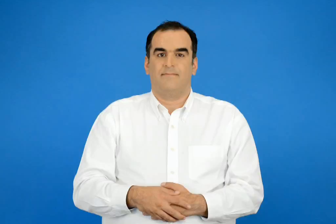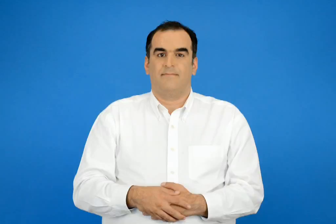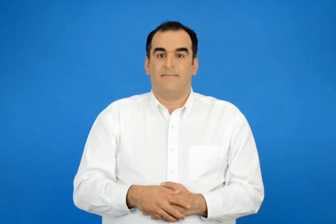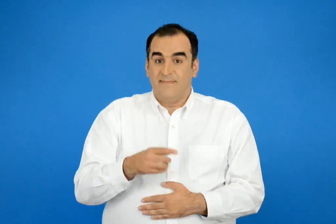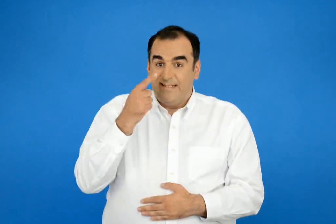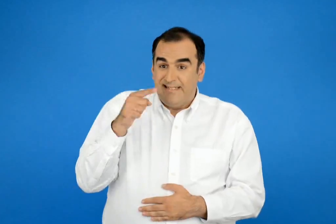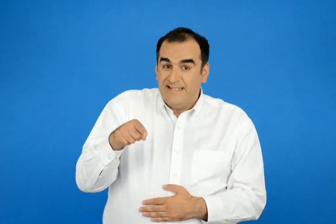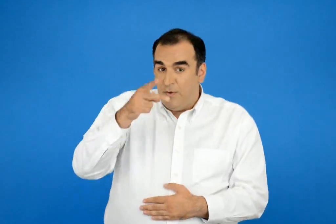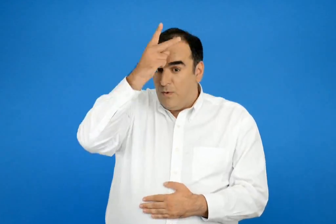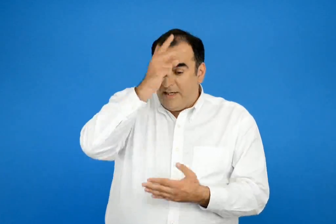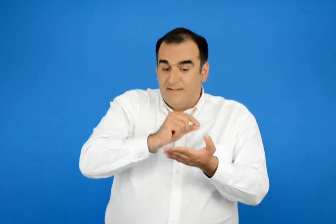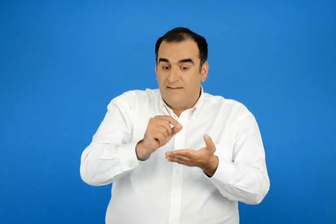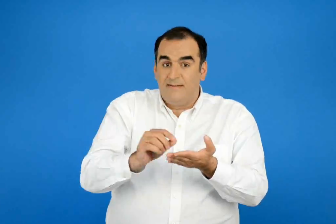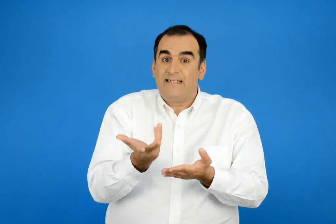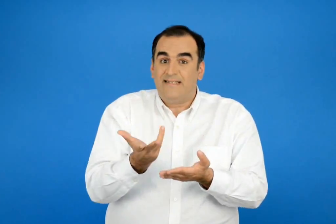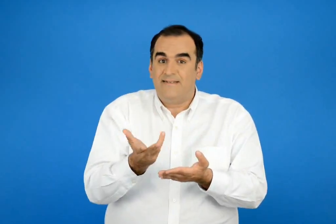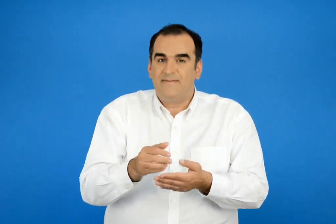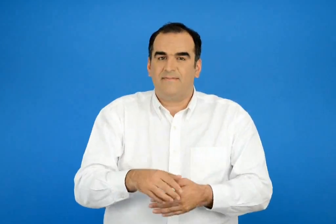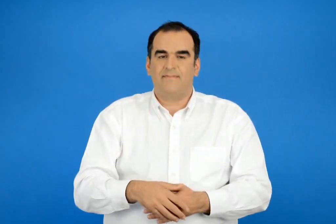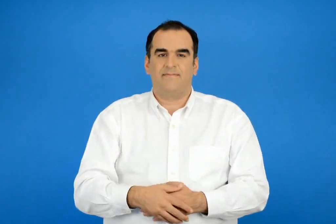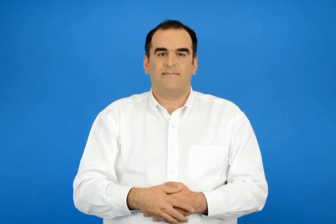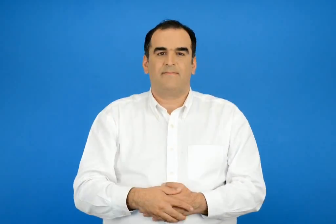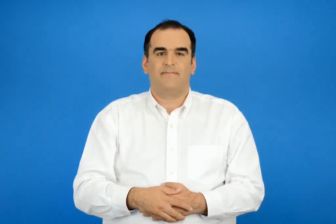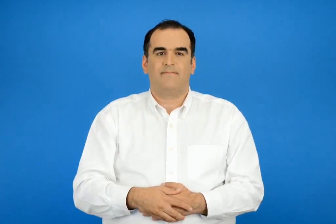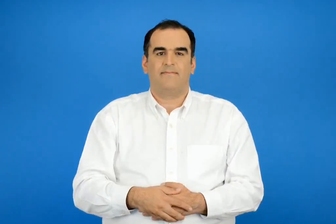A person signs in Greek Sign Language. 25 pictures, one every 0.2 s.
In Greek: να τι σημείωσε ο λουκάς
